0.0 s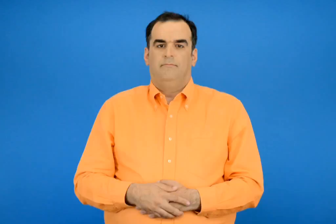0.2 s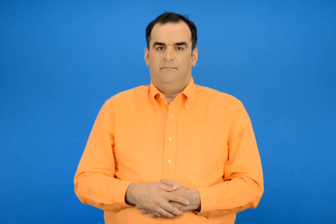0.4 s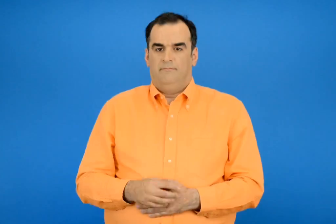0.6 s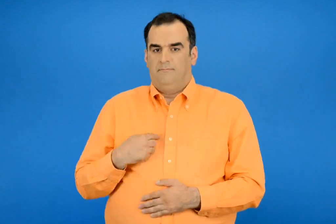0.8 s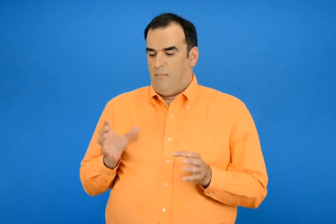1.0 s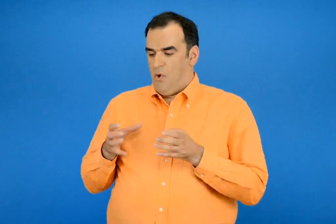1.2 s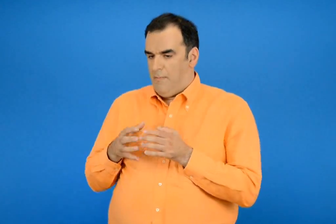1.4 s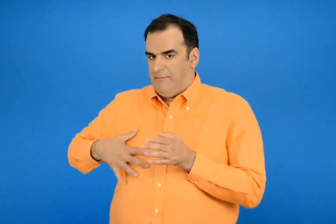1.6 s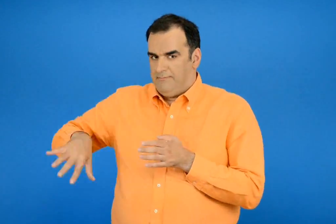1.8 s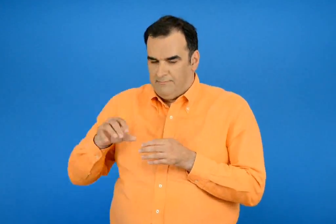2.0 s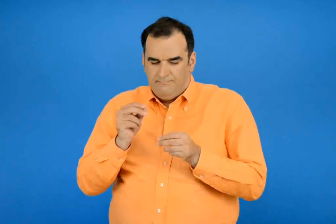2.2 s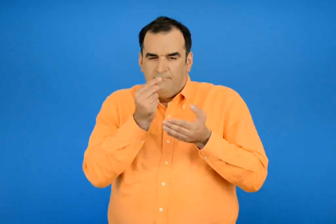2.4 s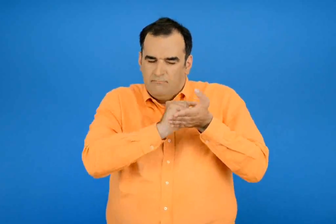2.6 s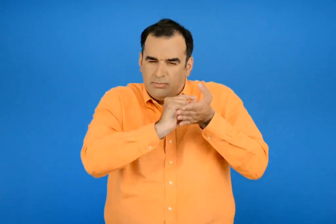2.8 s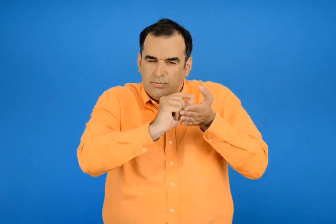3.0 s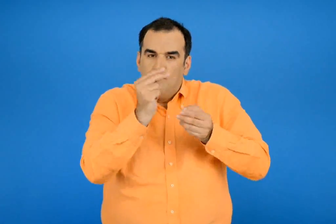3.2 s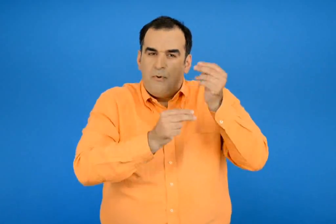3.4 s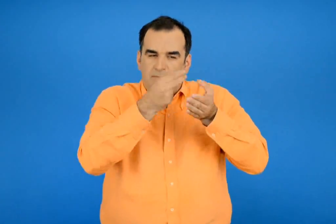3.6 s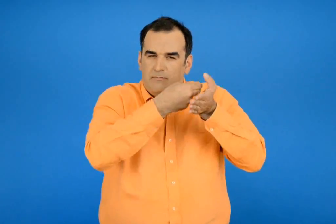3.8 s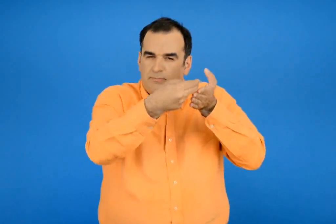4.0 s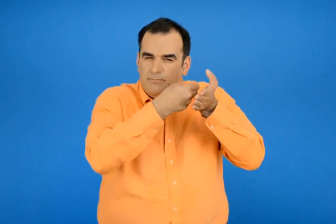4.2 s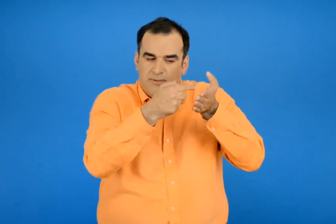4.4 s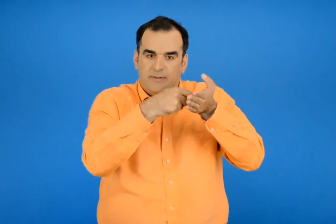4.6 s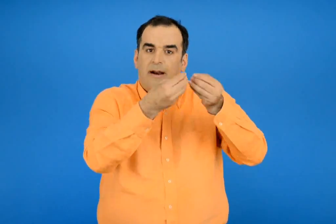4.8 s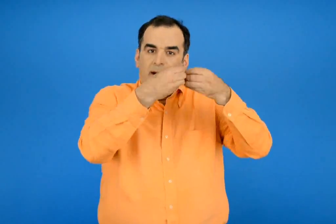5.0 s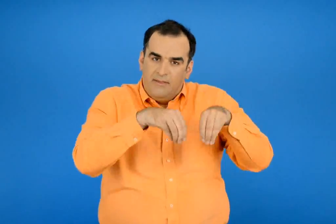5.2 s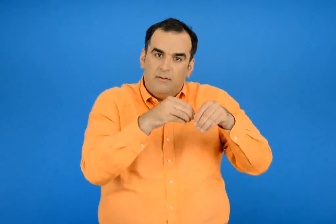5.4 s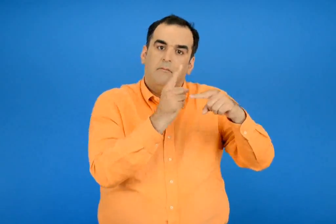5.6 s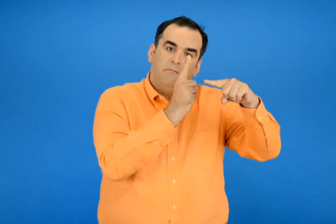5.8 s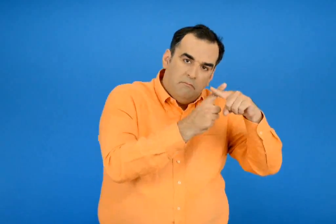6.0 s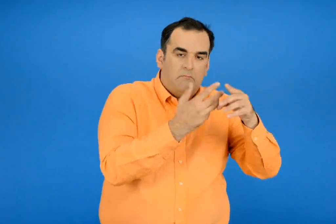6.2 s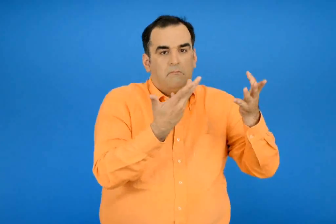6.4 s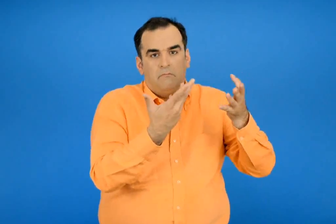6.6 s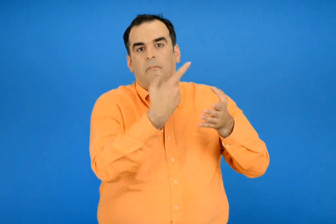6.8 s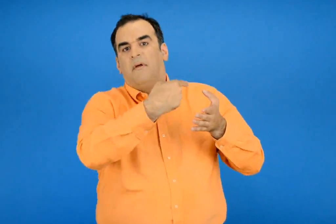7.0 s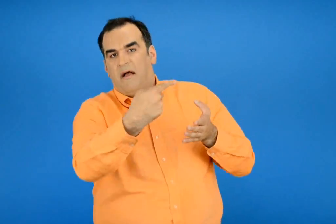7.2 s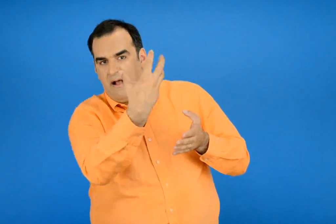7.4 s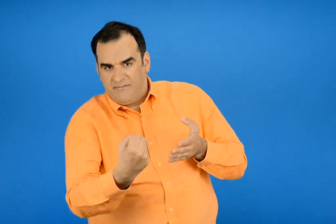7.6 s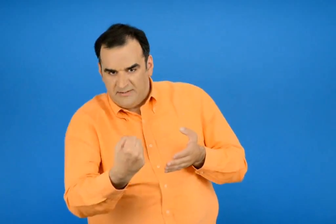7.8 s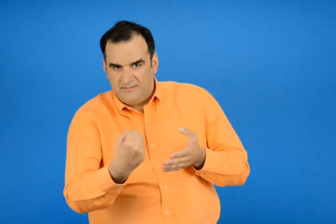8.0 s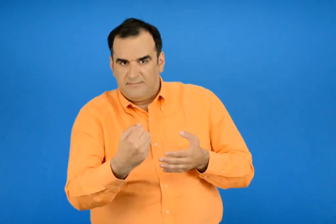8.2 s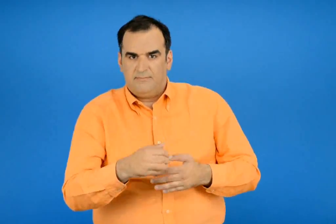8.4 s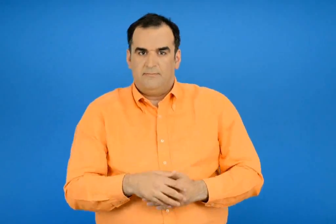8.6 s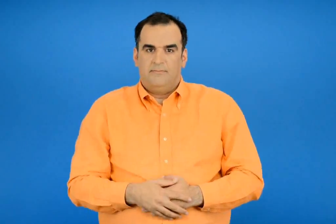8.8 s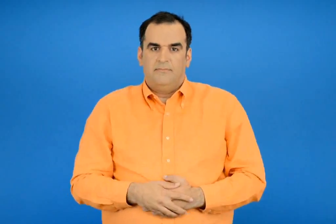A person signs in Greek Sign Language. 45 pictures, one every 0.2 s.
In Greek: φτιάχνω με την ομάδα μου ένα πρόβλημα που μπορεί να λυθεί με πρόσθεση και αφαίρεση
